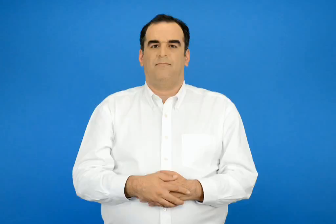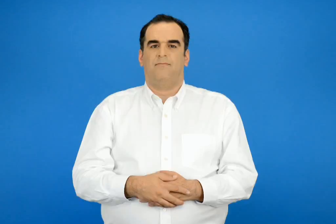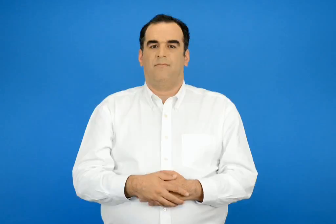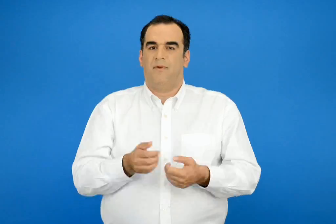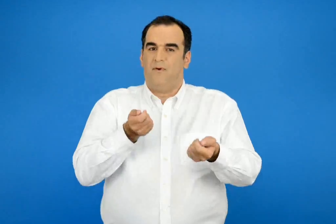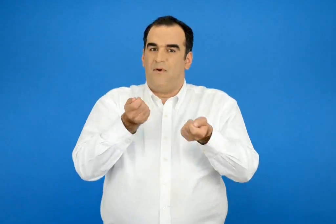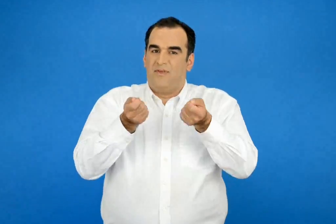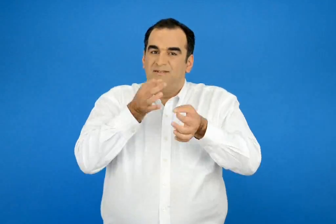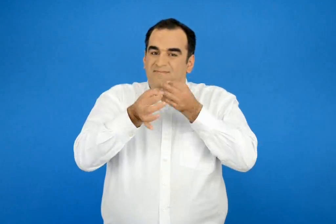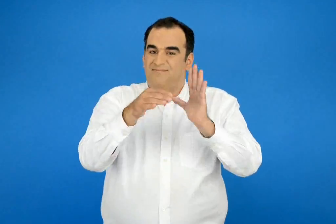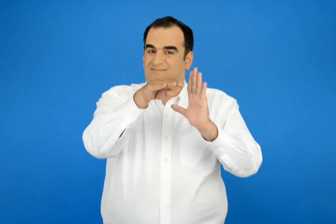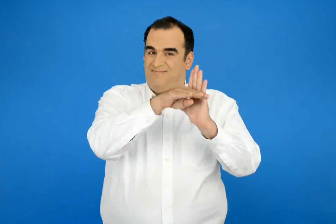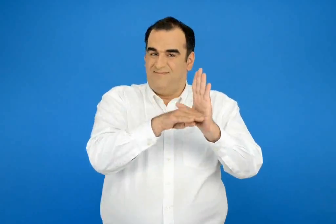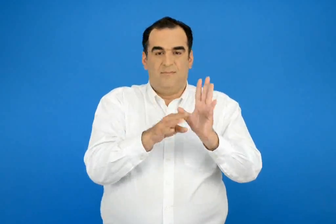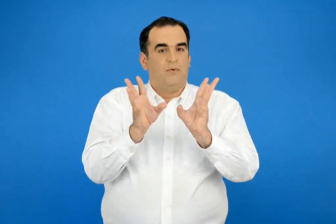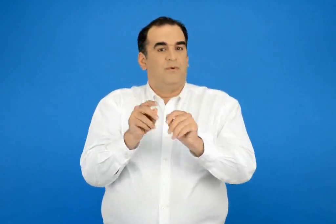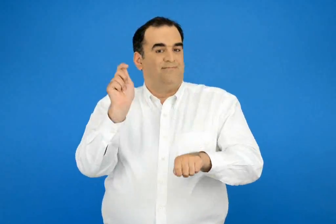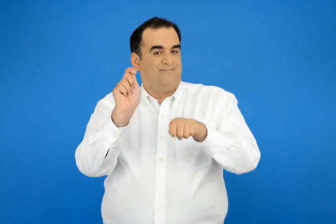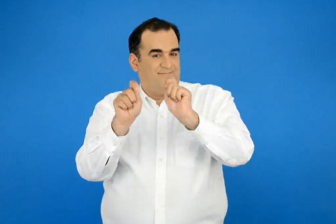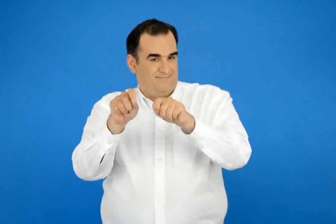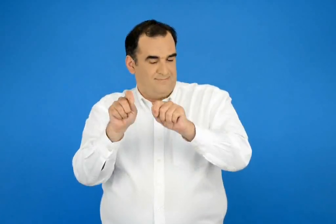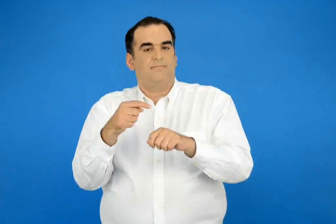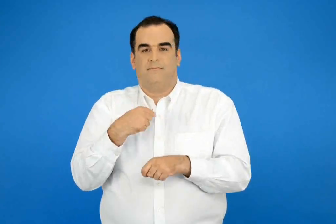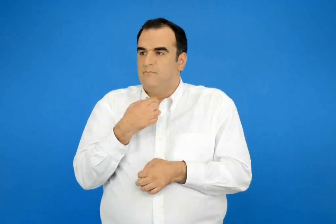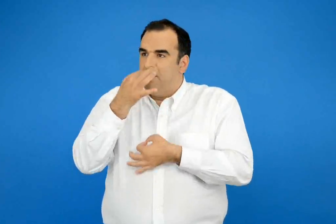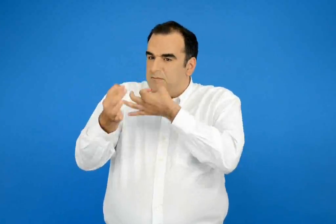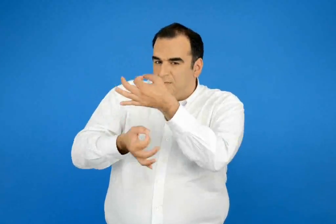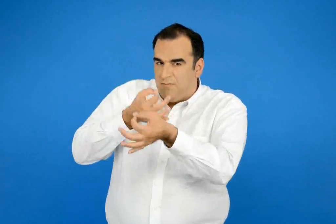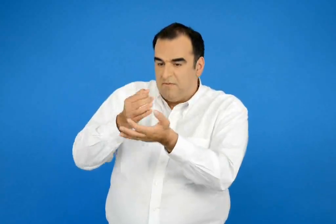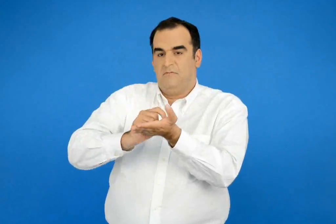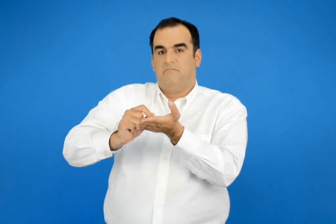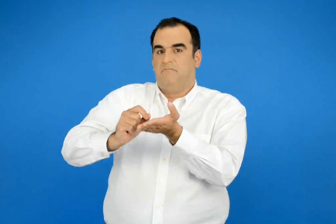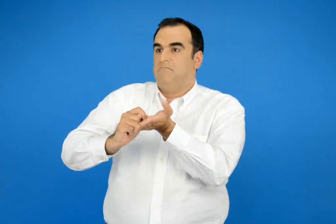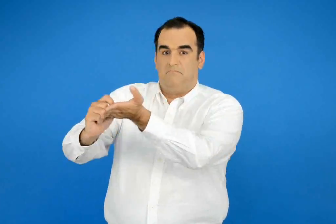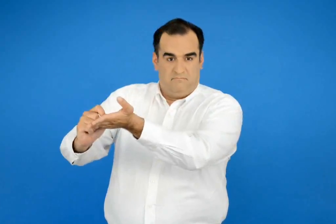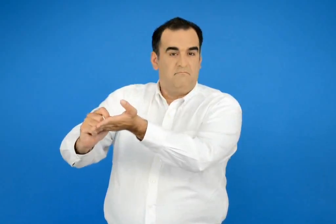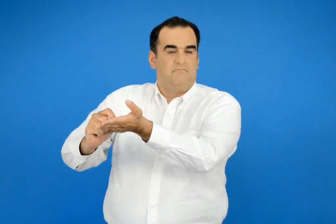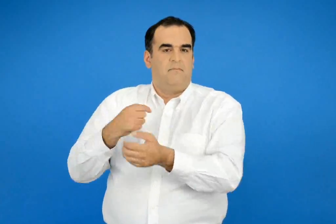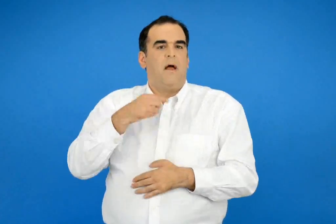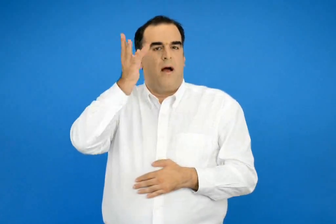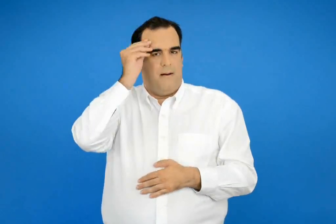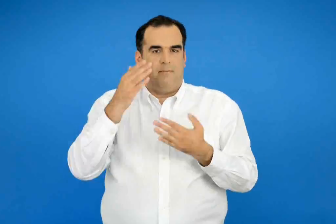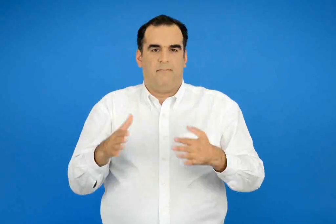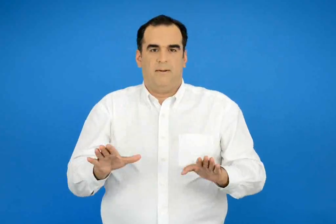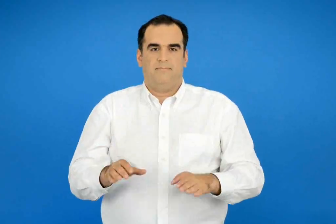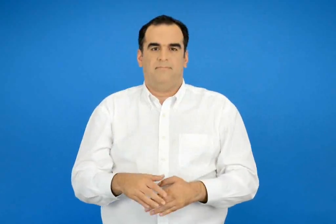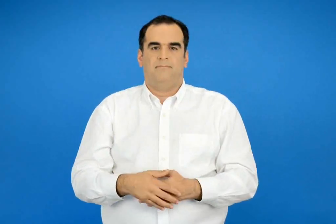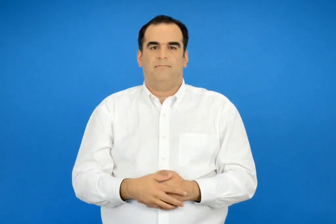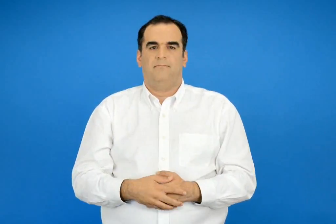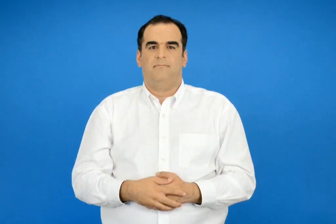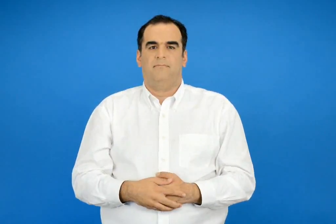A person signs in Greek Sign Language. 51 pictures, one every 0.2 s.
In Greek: έμαθα να δίνω οδηγίες κατασκευής προφορικά και γραπτά
